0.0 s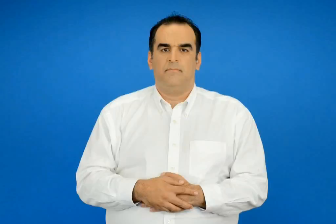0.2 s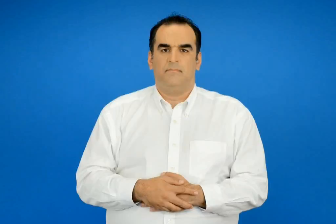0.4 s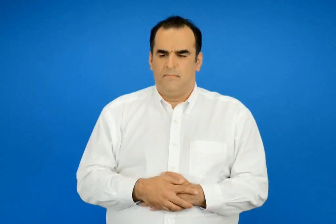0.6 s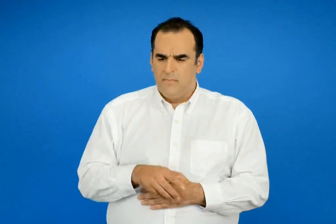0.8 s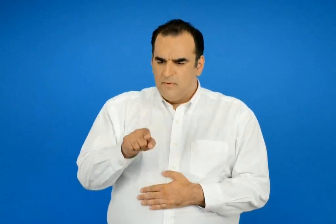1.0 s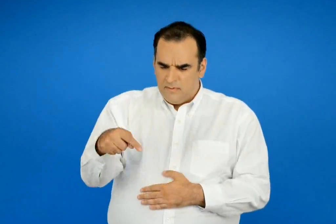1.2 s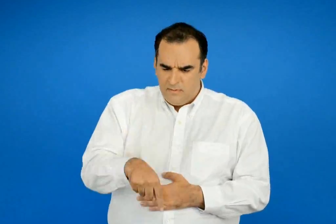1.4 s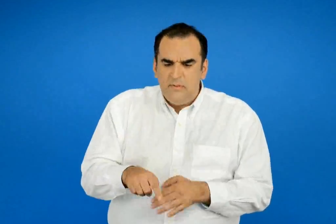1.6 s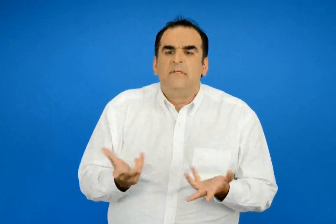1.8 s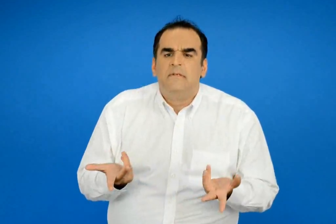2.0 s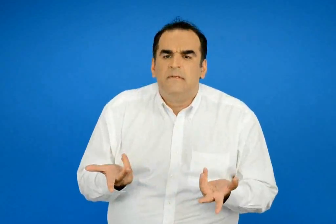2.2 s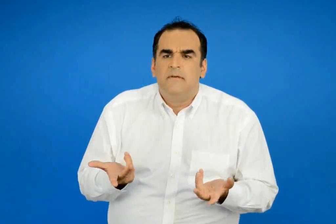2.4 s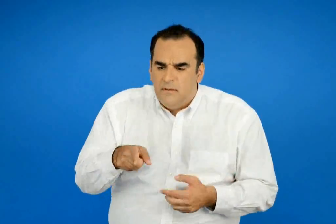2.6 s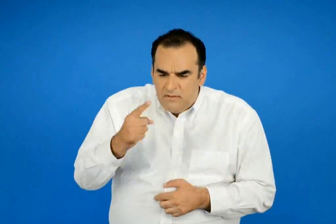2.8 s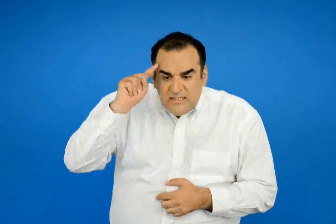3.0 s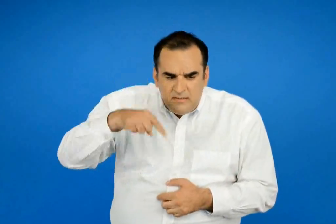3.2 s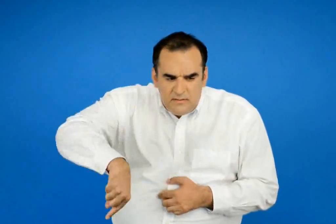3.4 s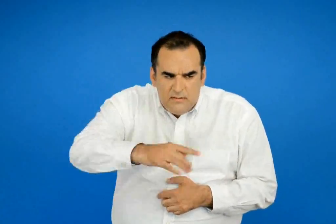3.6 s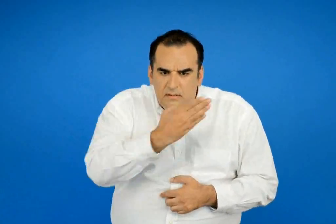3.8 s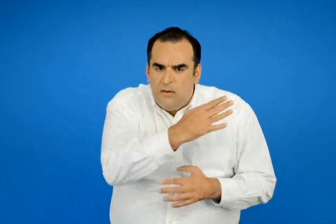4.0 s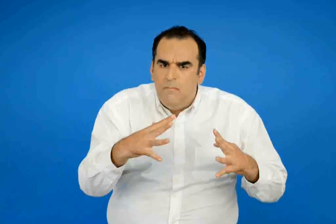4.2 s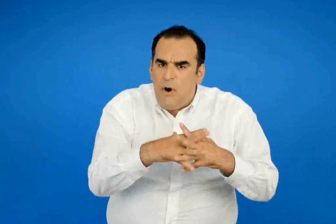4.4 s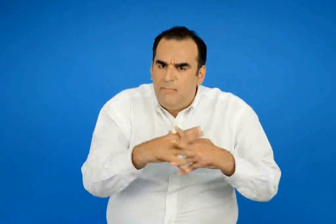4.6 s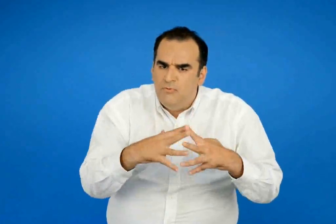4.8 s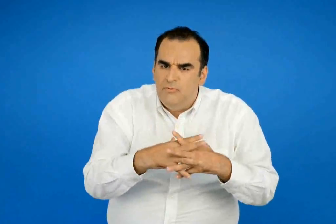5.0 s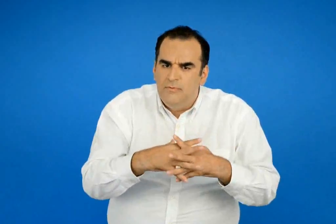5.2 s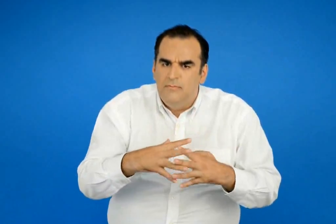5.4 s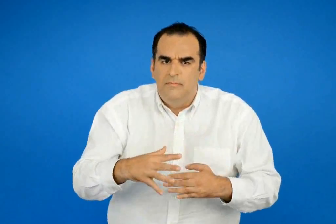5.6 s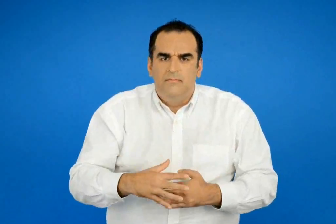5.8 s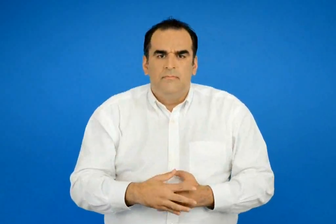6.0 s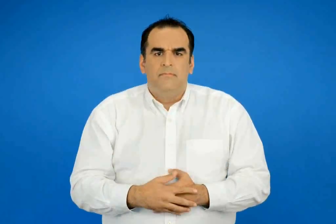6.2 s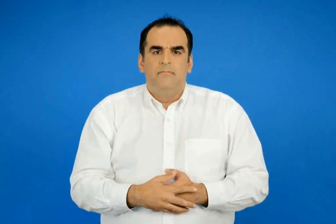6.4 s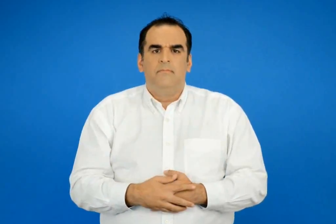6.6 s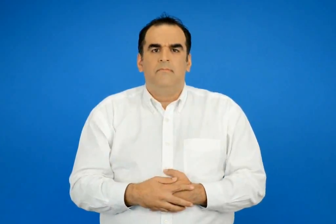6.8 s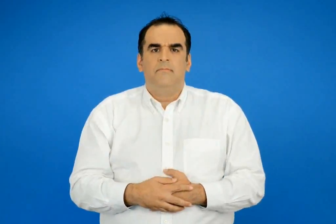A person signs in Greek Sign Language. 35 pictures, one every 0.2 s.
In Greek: να κάμεις τι ; δεν το ξέρεις πως πάμε για πόλεμο ;
